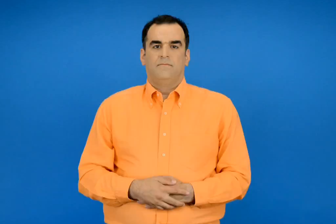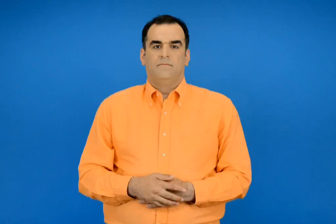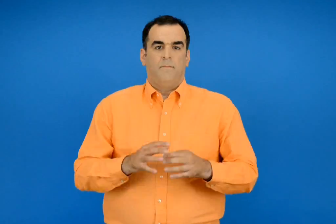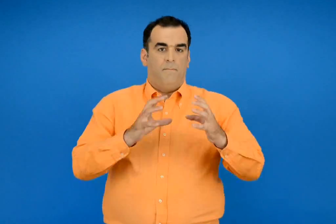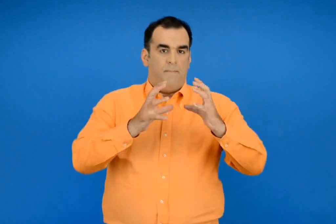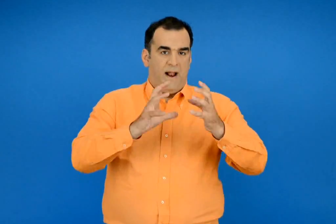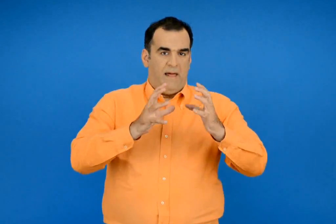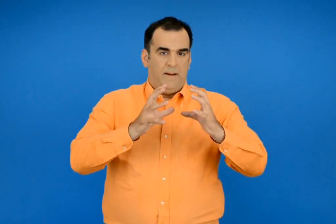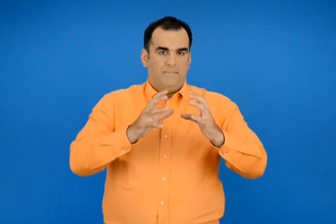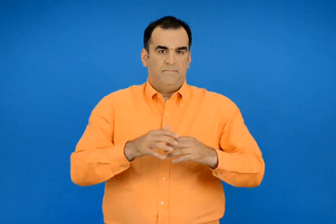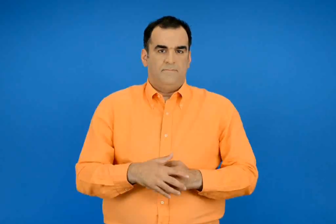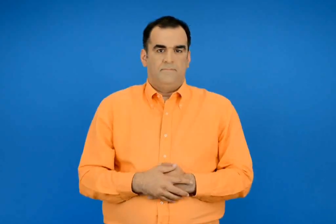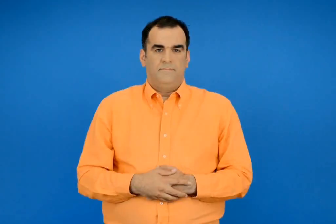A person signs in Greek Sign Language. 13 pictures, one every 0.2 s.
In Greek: μπάλα
